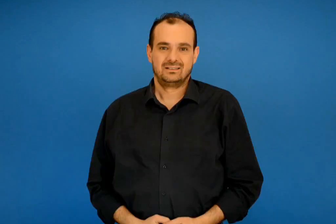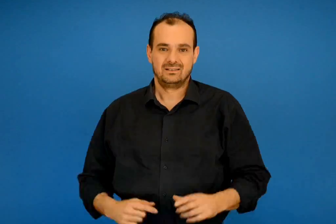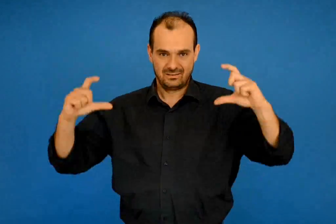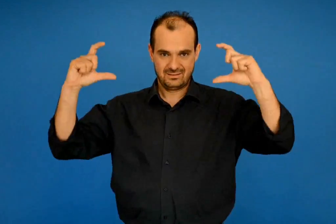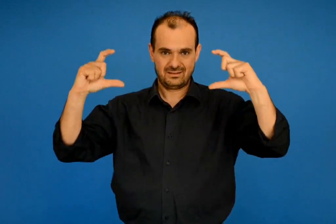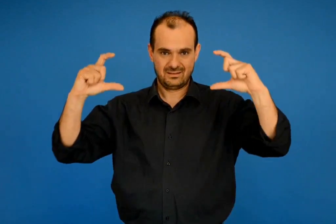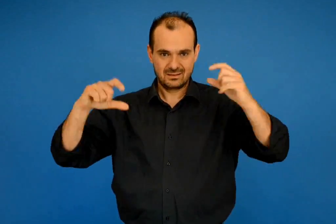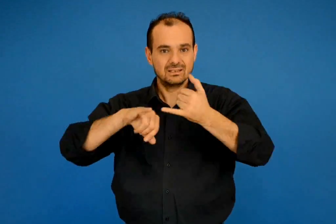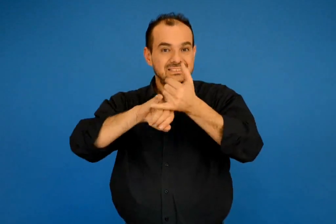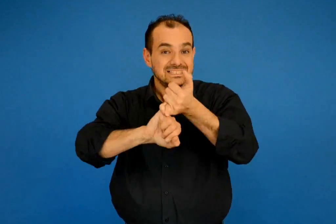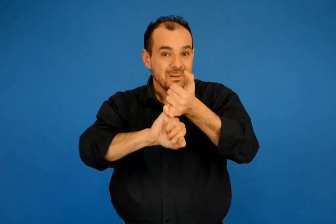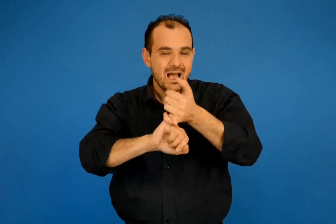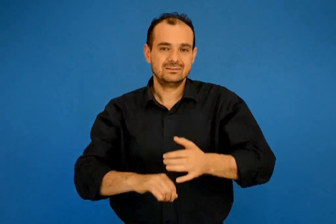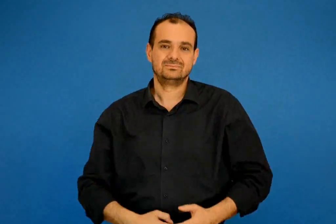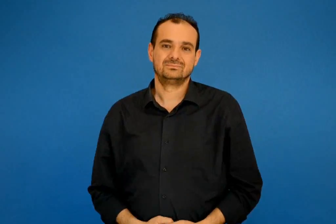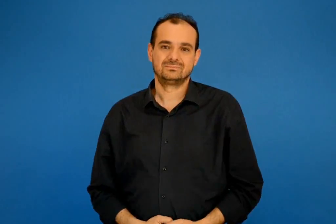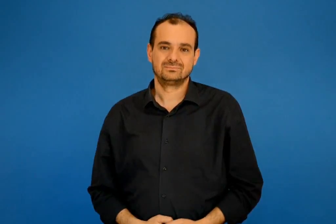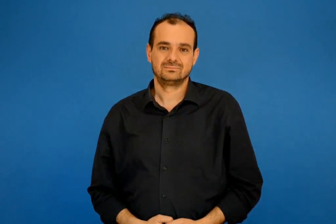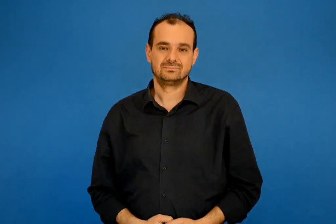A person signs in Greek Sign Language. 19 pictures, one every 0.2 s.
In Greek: το στοίχημα
